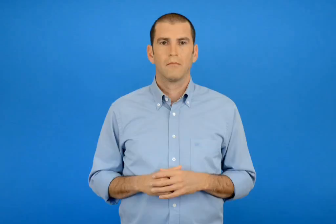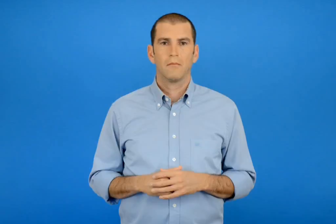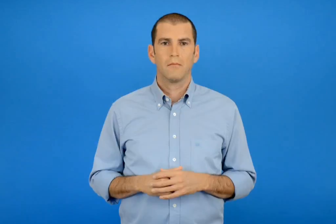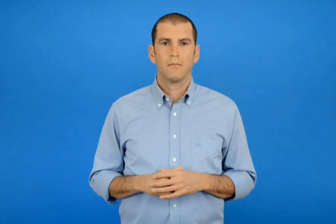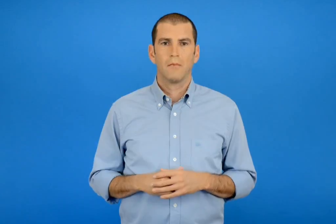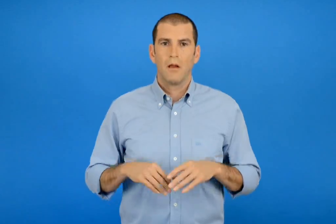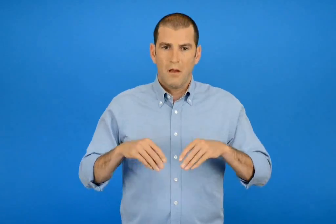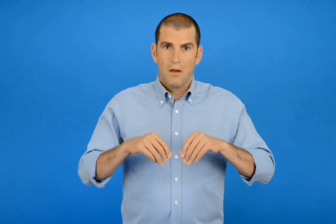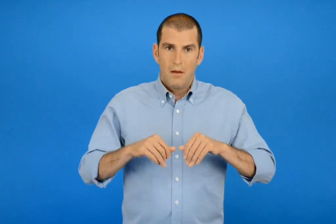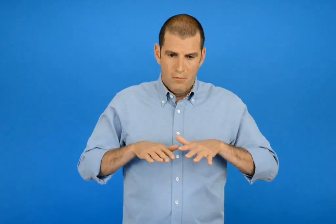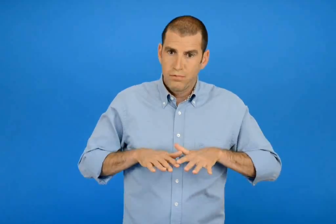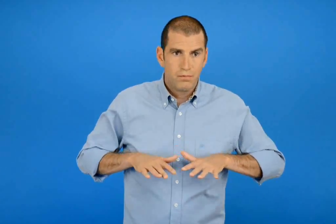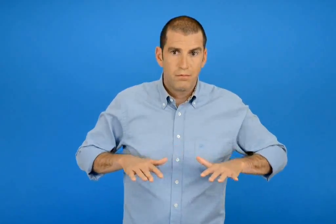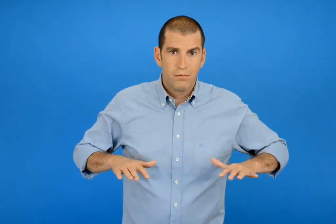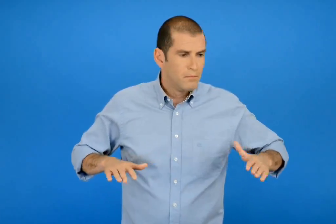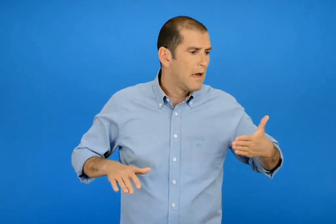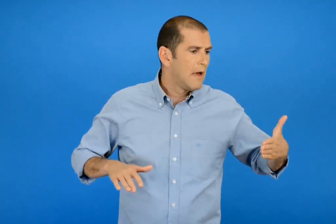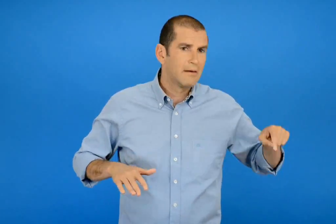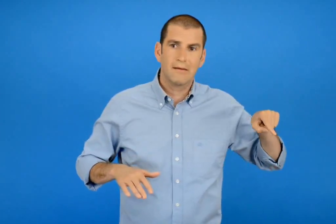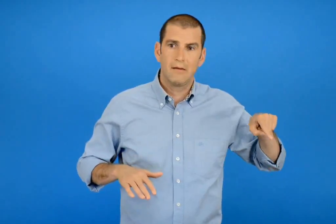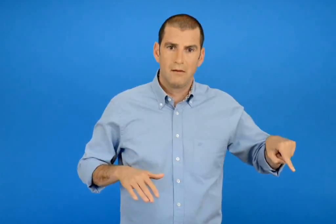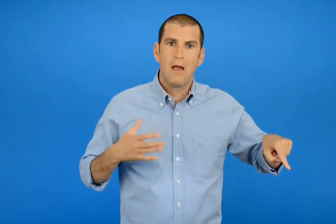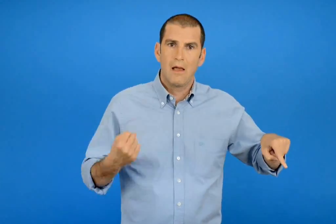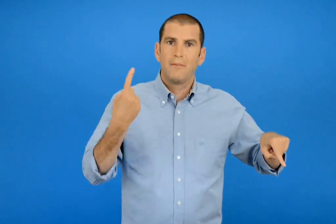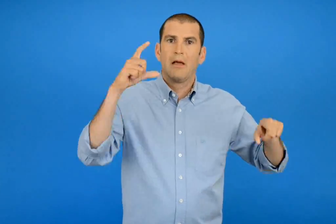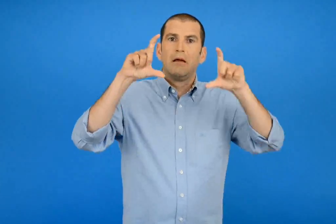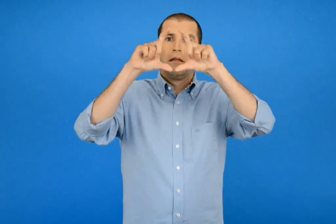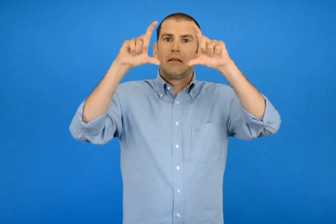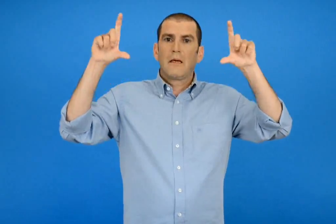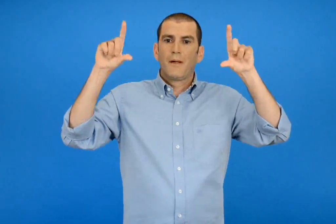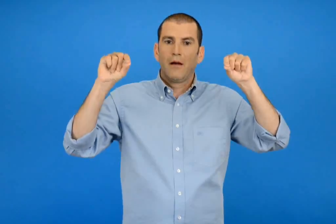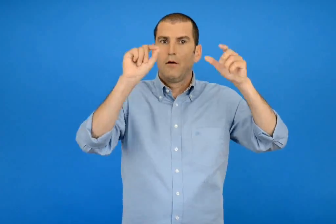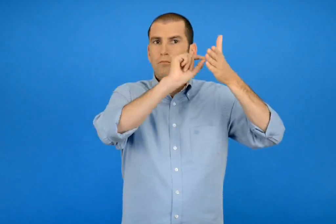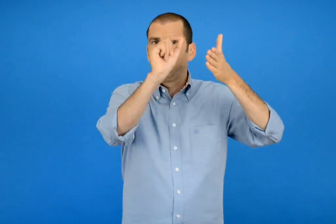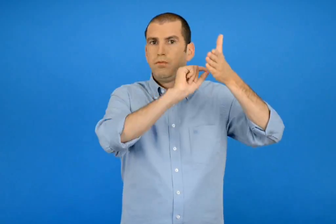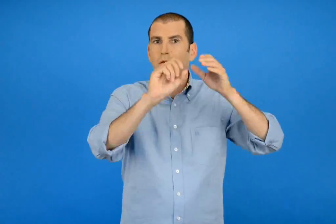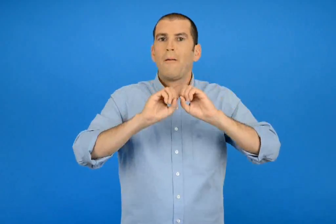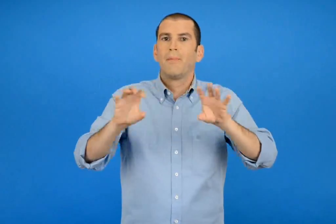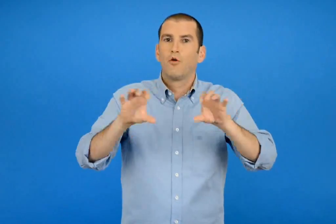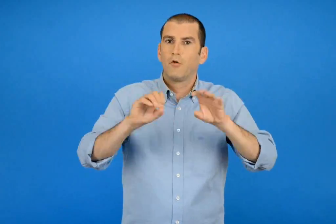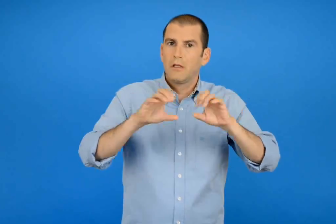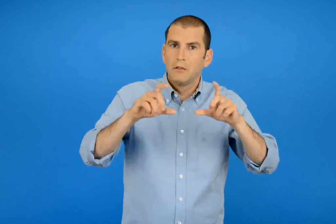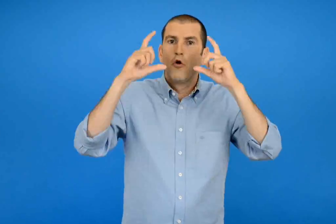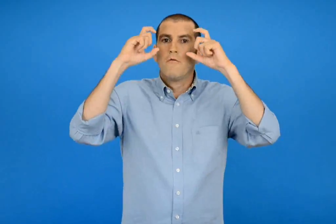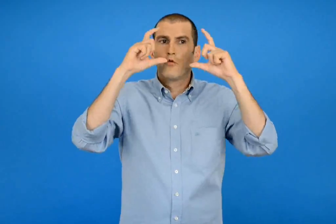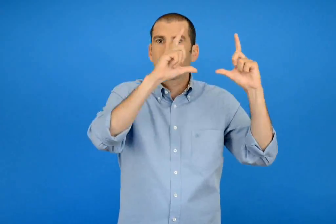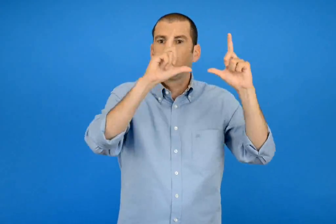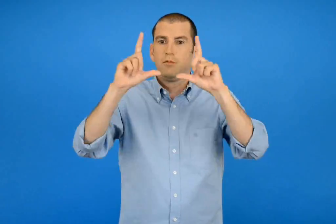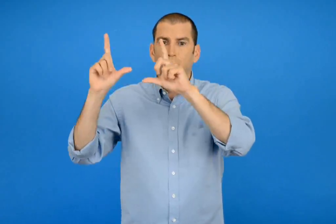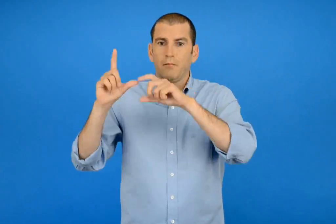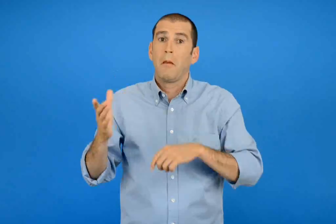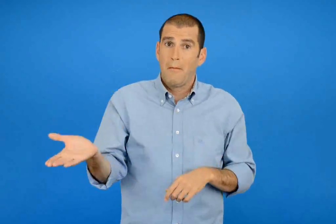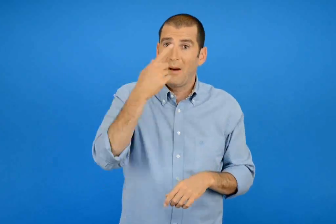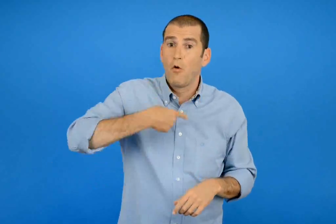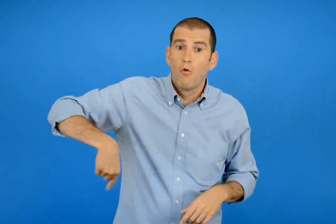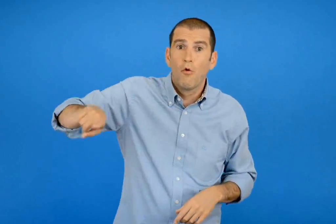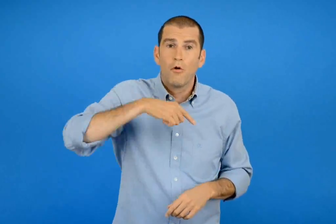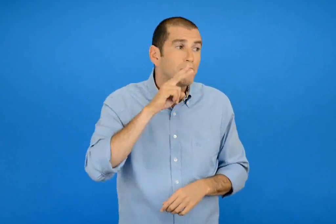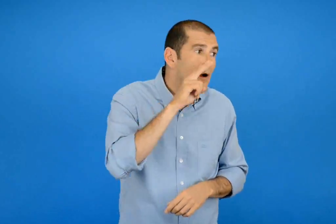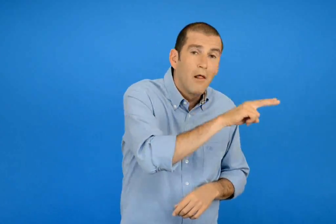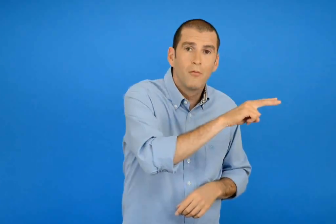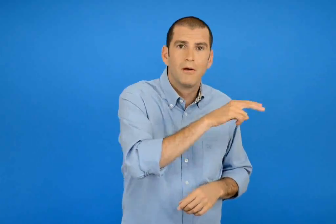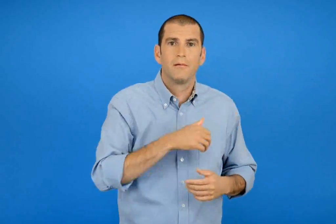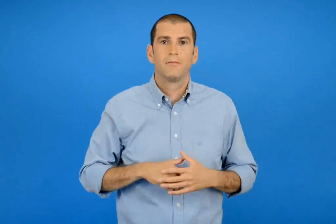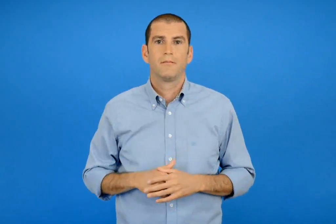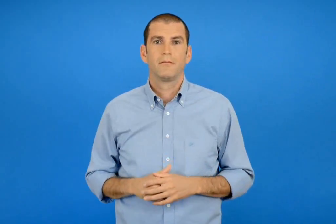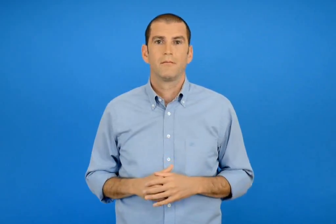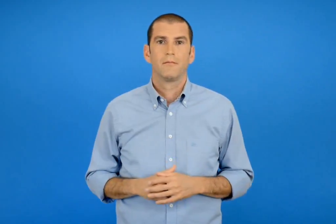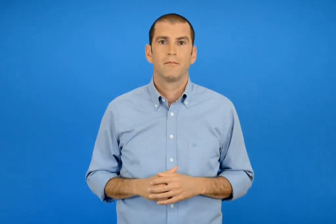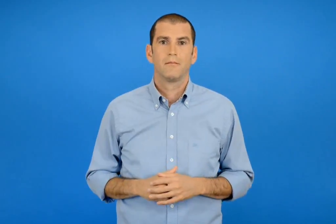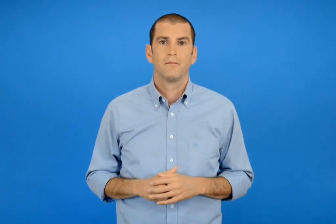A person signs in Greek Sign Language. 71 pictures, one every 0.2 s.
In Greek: στην ακρύ της παράλιας υπάρχει μια ταμπέλα με πληροφορίες και φωτογραφίες πάμε όλοι μαζί να τη δούμε
